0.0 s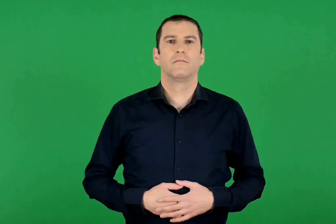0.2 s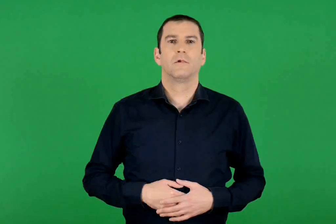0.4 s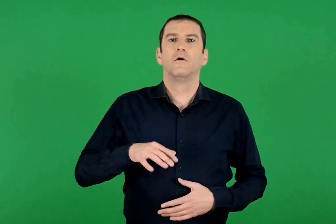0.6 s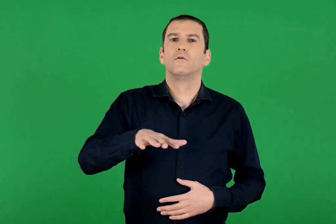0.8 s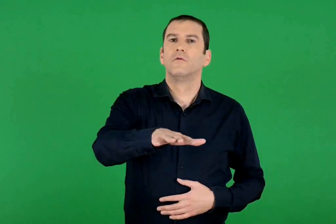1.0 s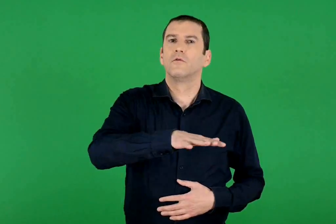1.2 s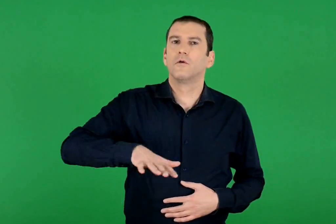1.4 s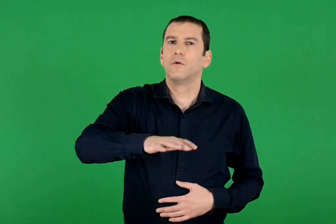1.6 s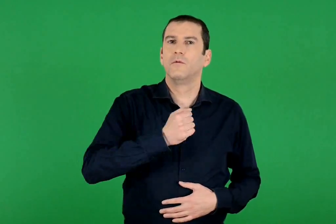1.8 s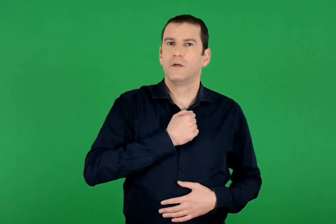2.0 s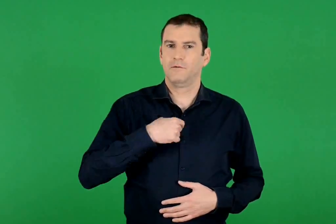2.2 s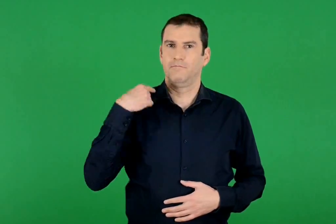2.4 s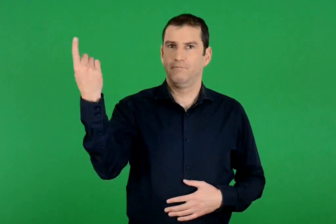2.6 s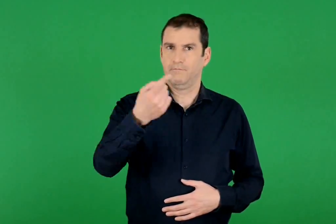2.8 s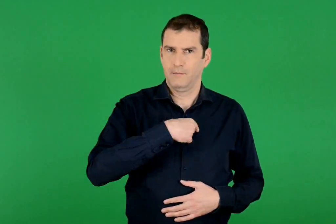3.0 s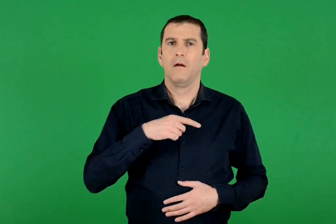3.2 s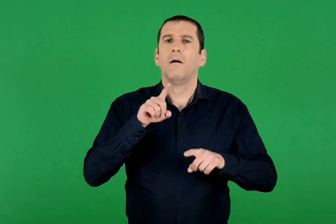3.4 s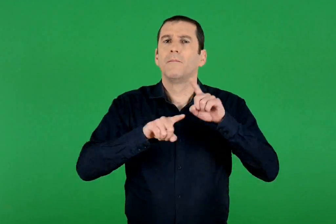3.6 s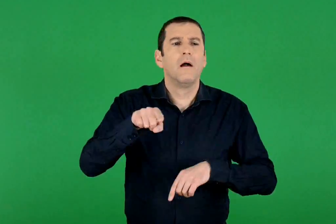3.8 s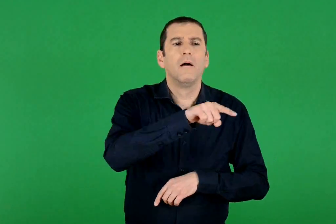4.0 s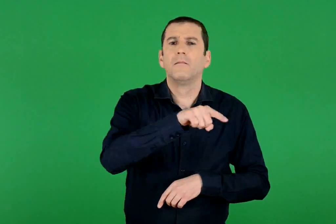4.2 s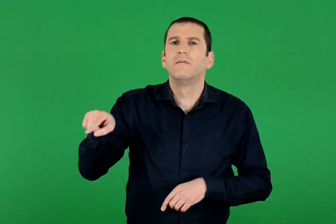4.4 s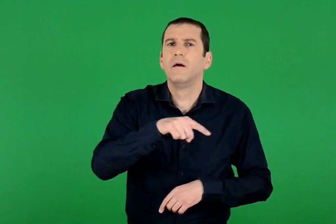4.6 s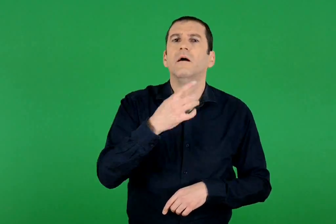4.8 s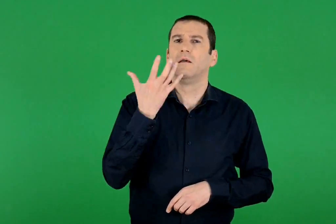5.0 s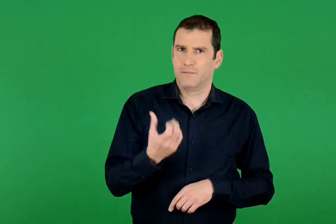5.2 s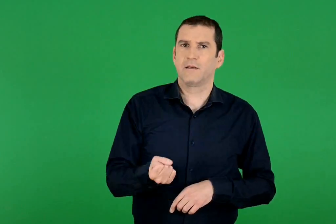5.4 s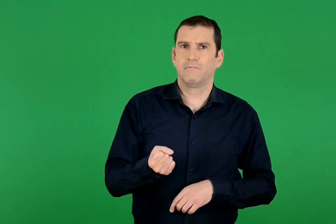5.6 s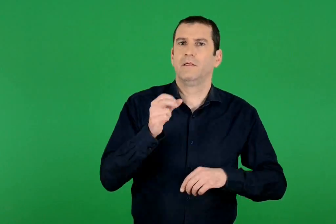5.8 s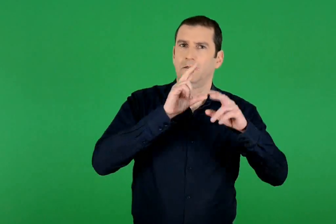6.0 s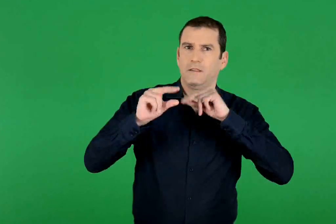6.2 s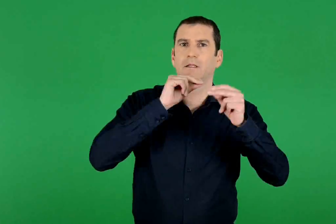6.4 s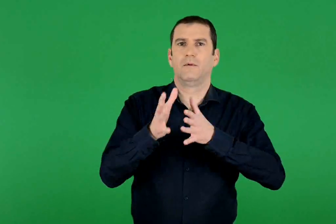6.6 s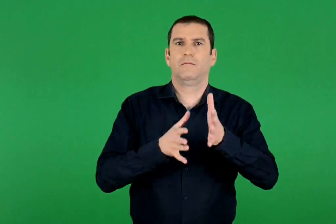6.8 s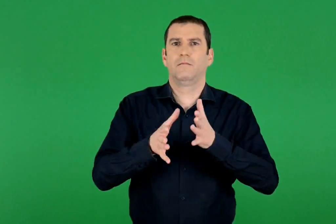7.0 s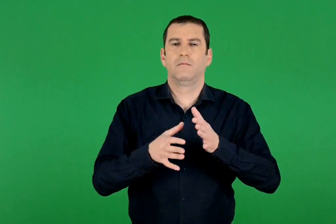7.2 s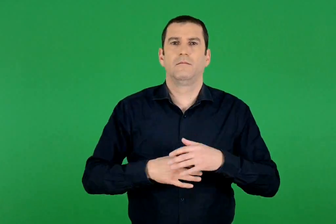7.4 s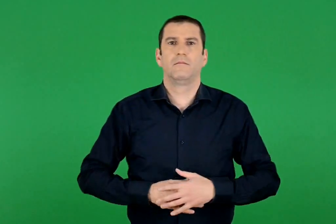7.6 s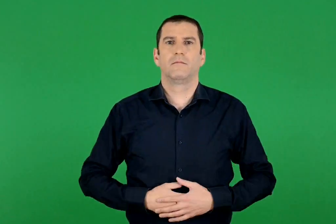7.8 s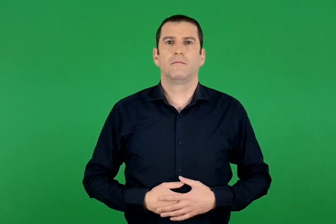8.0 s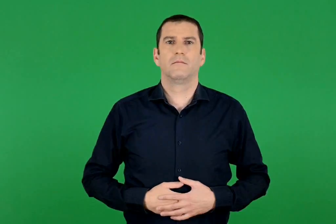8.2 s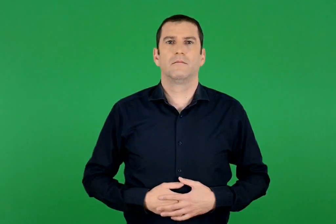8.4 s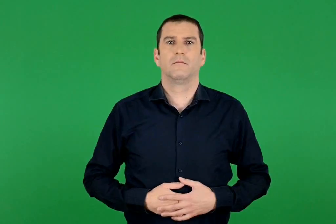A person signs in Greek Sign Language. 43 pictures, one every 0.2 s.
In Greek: συζητάμε ποια από όλα αυτά υπάρχουν στον τόπο μας.
